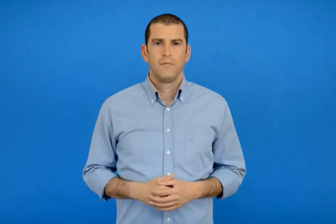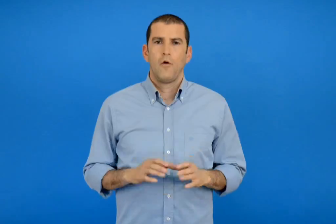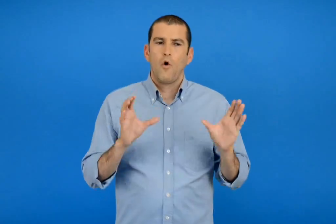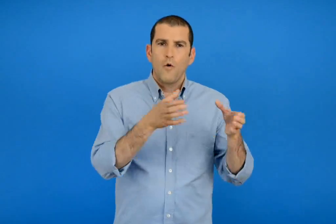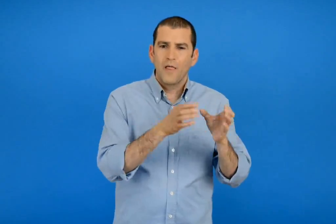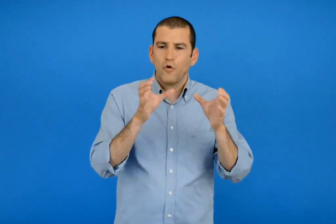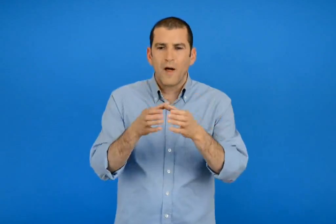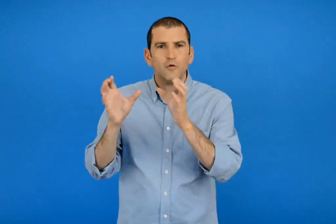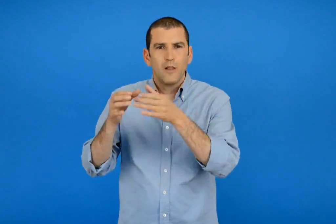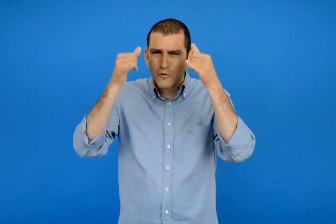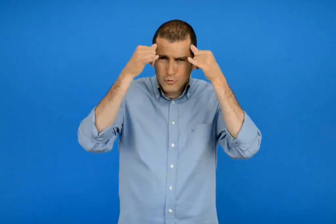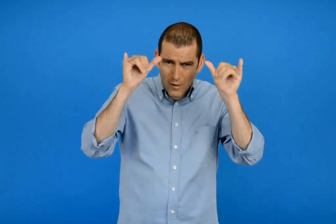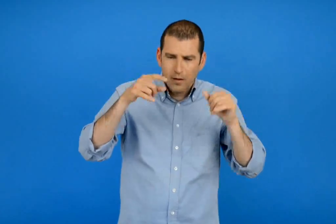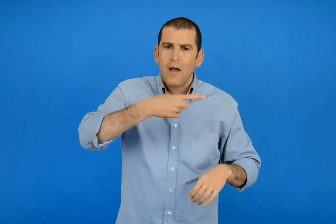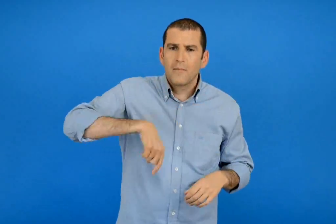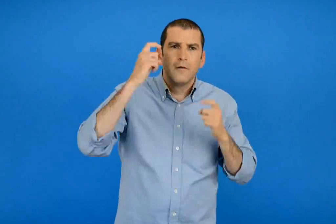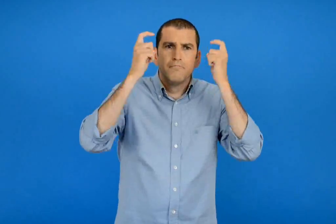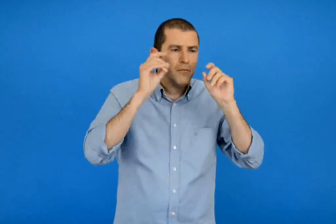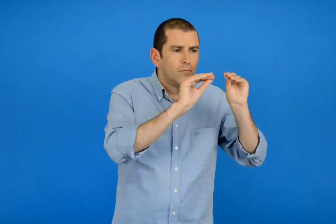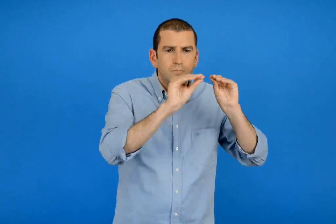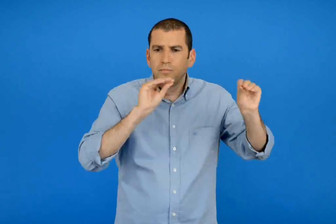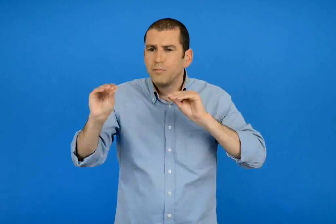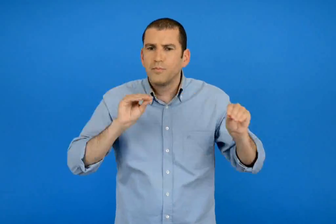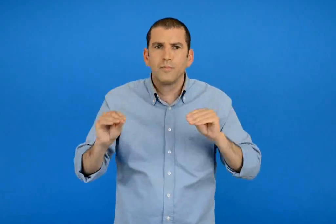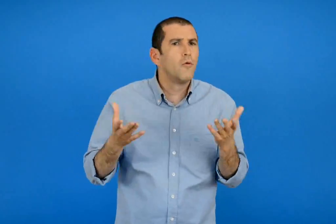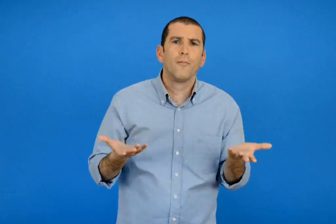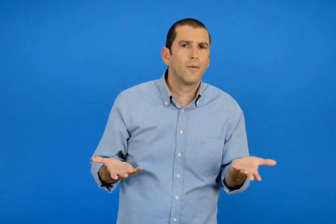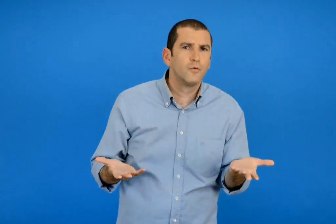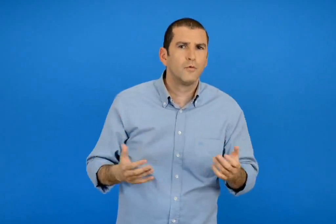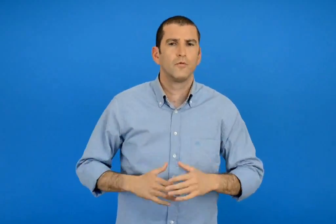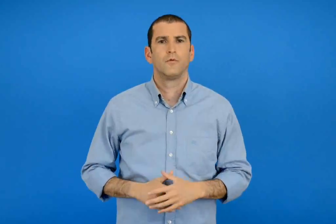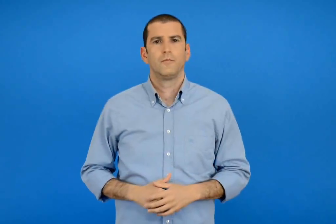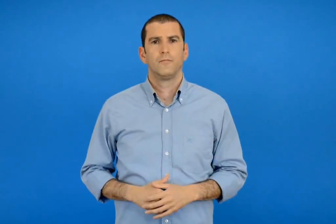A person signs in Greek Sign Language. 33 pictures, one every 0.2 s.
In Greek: πως σκεφτήκαμε για να κάνουμε τις ομάδες ;
